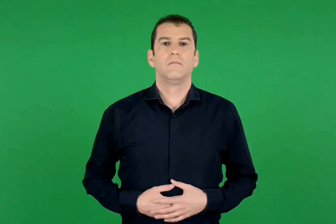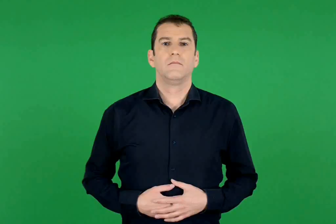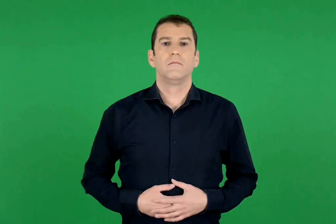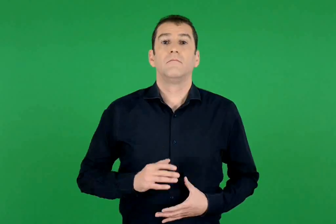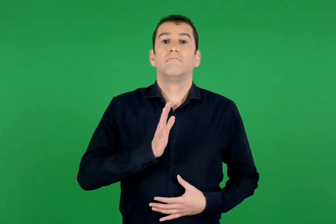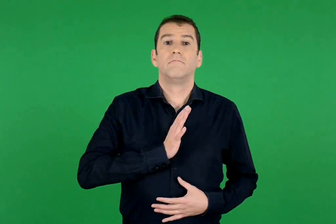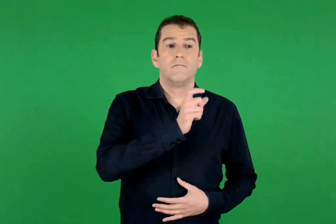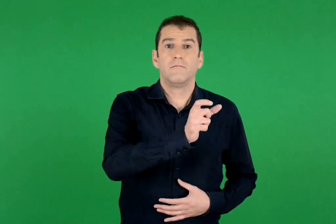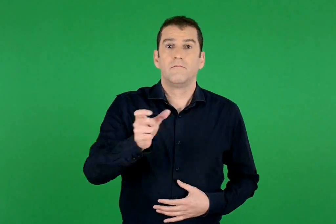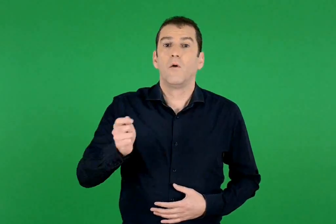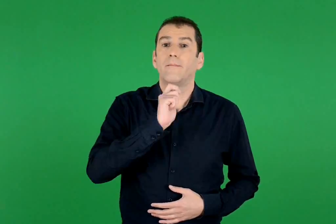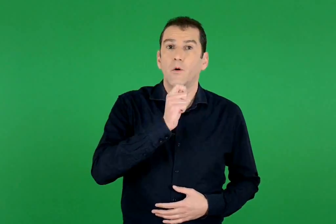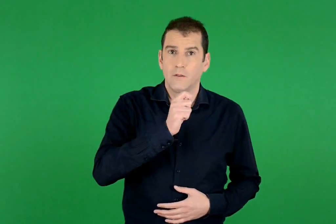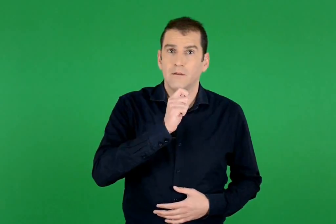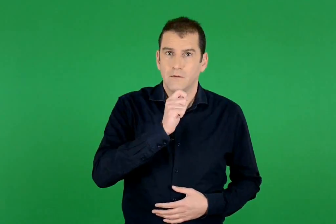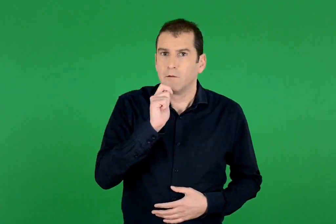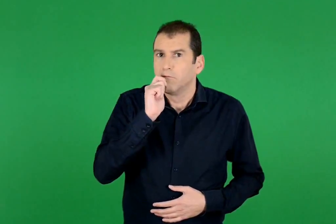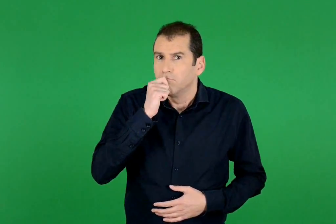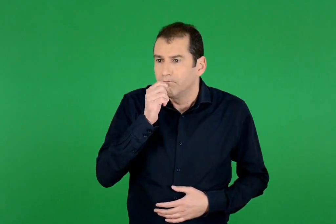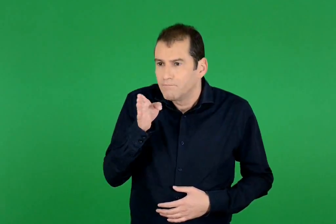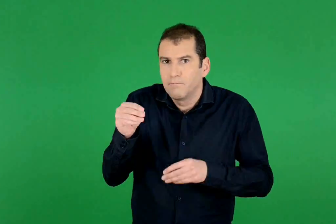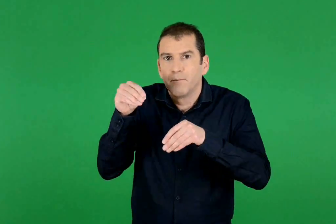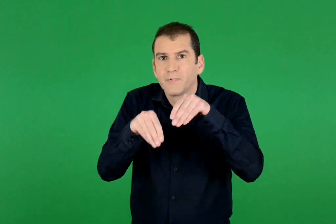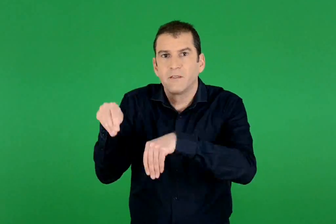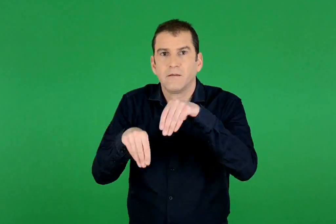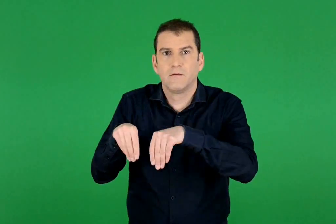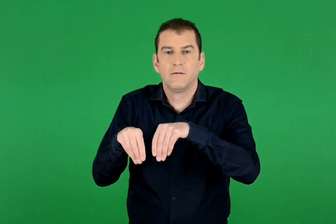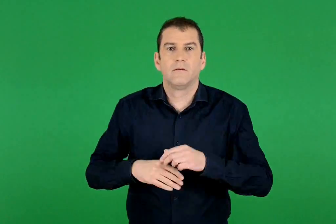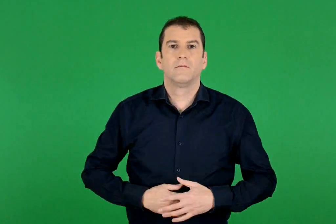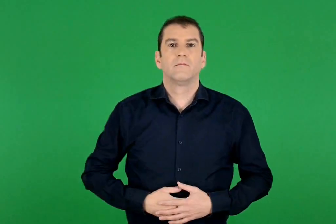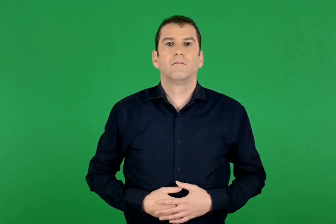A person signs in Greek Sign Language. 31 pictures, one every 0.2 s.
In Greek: οι πολίτες ψηφίζουν μυστικά
